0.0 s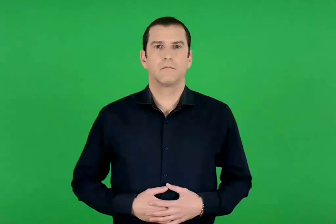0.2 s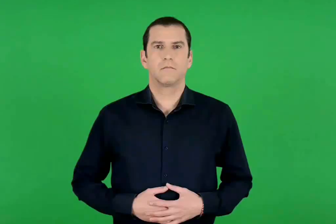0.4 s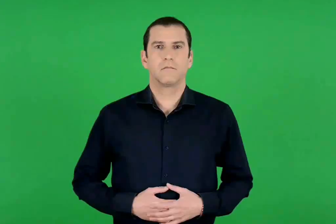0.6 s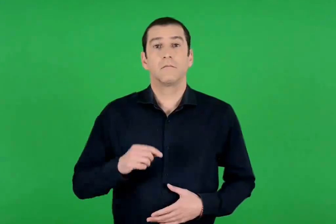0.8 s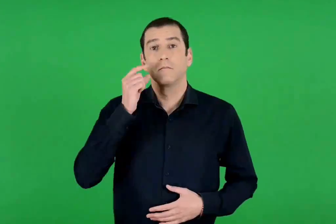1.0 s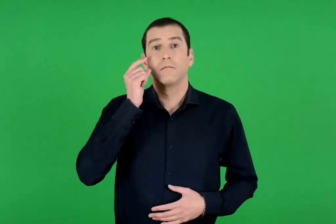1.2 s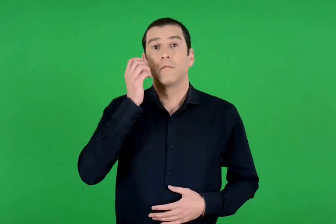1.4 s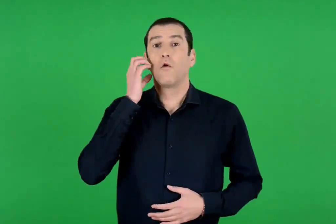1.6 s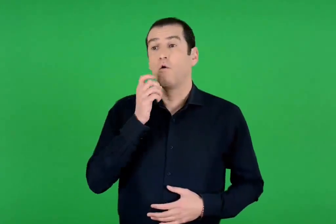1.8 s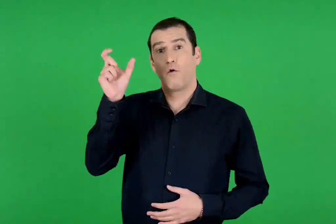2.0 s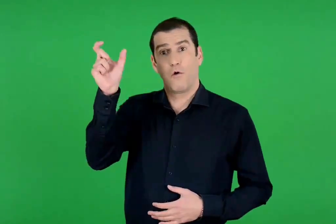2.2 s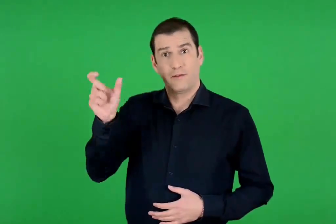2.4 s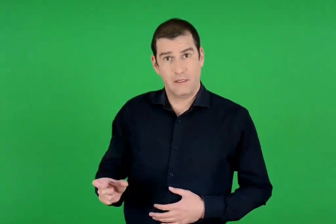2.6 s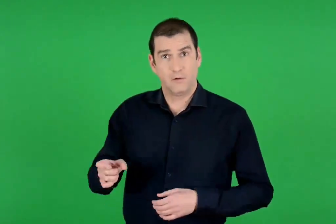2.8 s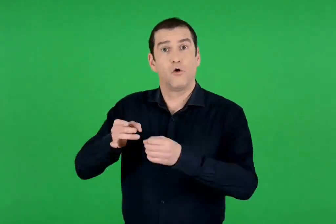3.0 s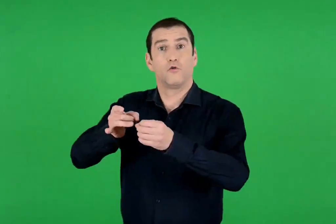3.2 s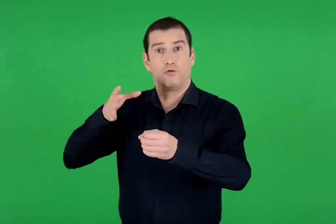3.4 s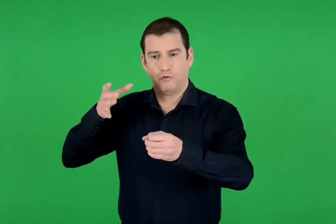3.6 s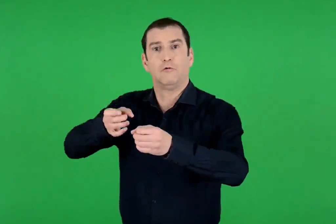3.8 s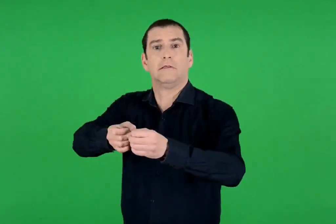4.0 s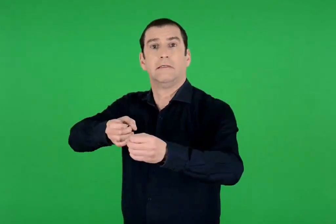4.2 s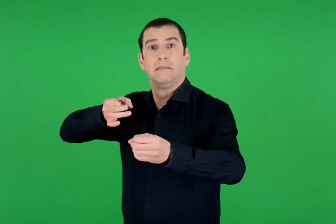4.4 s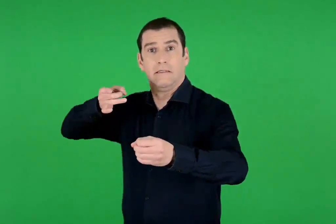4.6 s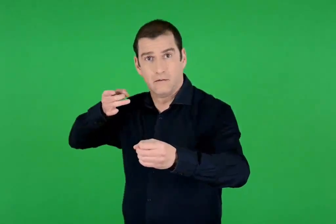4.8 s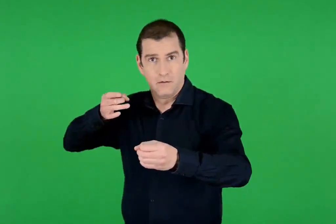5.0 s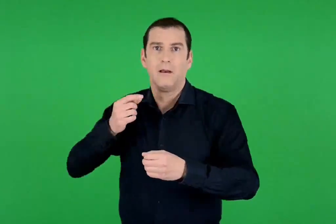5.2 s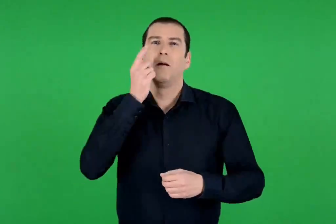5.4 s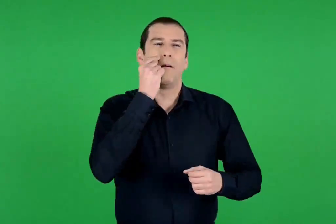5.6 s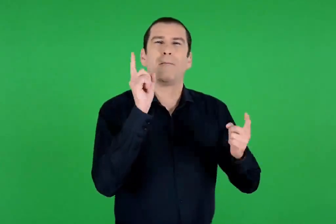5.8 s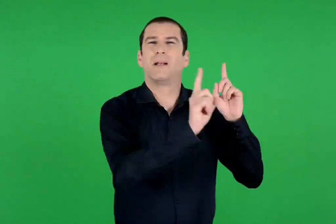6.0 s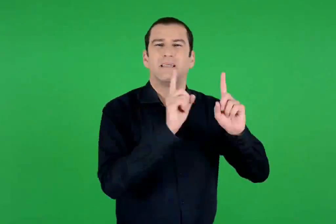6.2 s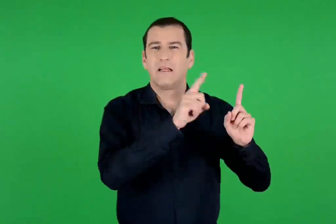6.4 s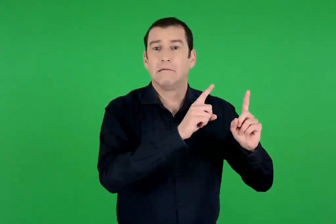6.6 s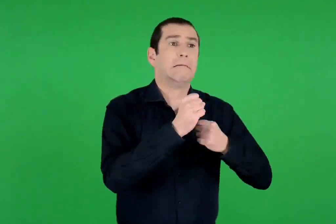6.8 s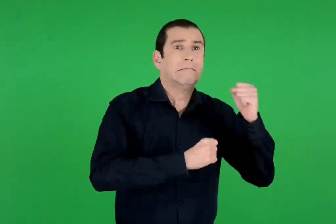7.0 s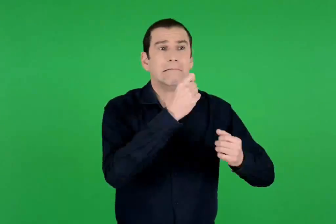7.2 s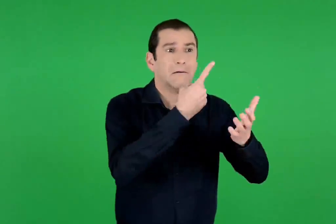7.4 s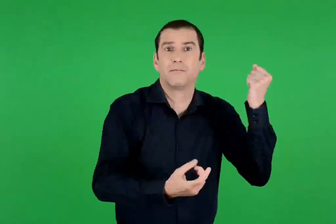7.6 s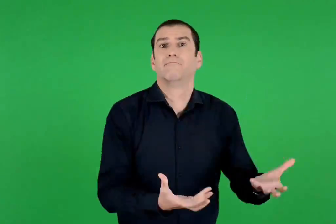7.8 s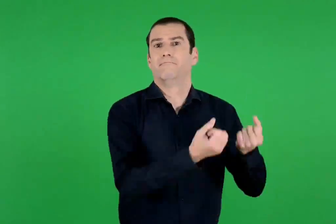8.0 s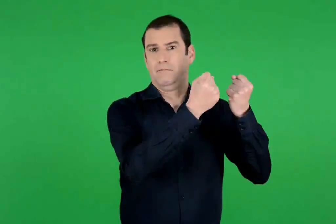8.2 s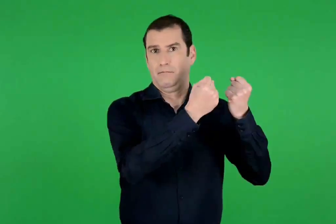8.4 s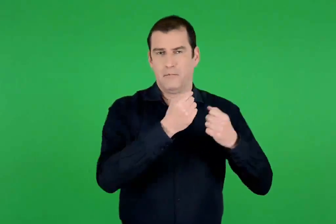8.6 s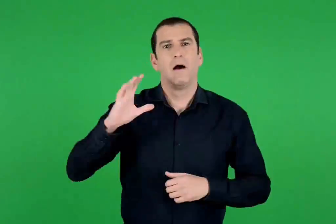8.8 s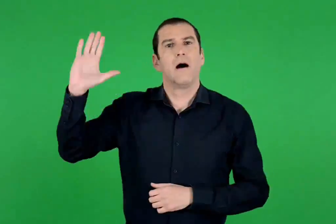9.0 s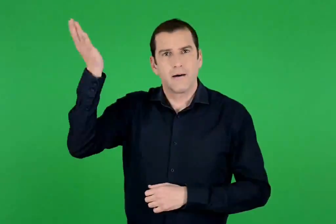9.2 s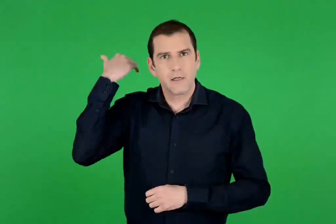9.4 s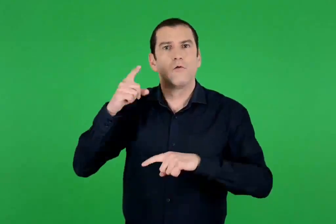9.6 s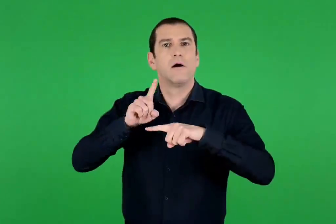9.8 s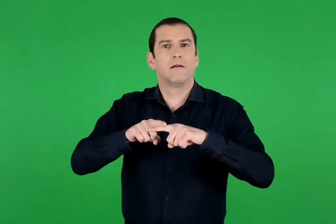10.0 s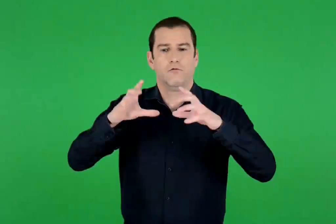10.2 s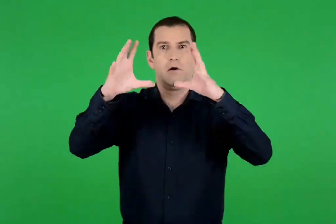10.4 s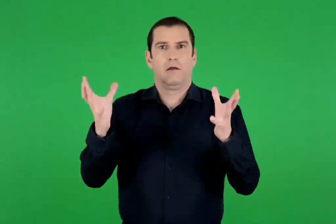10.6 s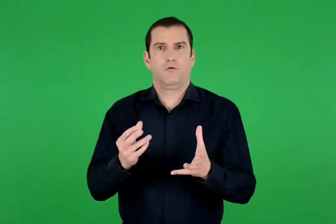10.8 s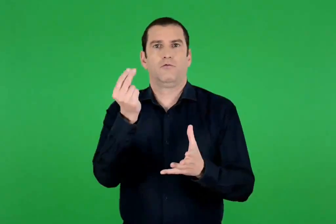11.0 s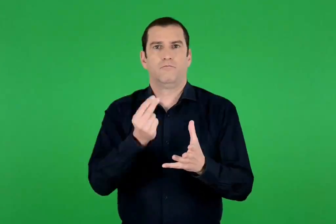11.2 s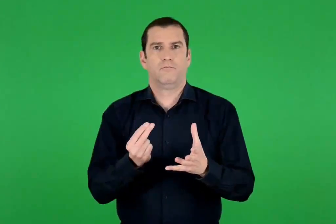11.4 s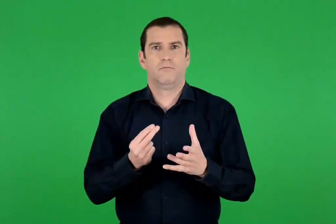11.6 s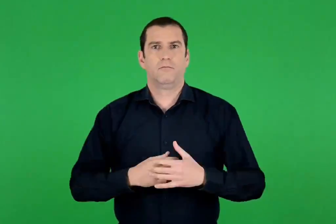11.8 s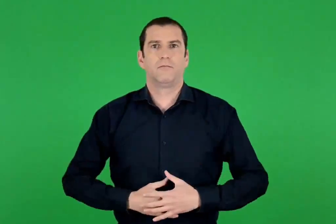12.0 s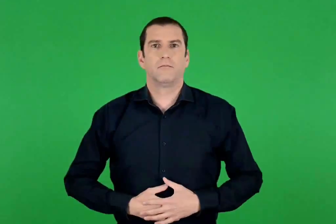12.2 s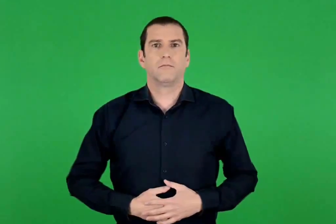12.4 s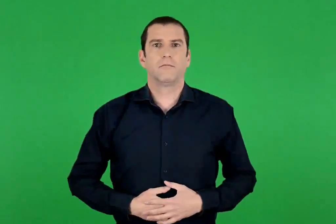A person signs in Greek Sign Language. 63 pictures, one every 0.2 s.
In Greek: ο οδυσσέας τεντώνει το τόξο του , ενώ οι μνηστήρες προσπαθούν να σωθούν. από αρχαίο ελληνικό αγγείο
